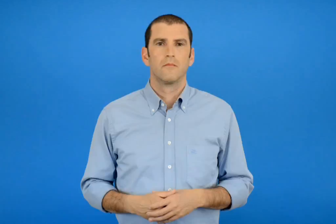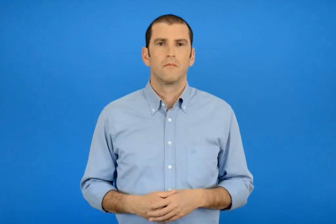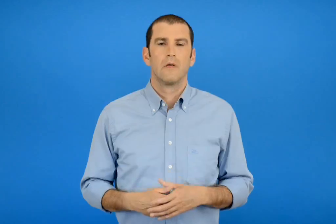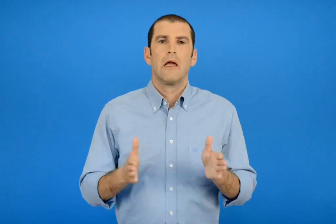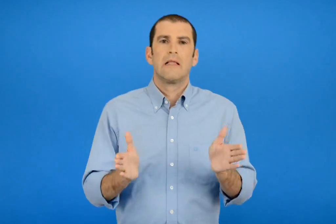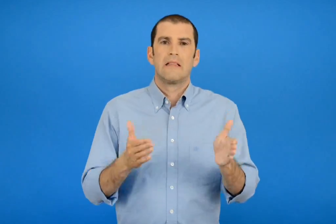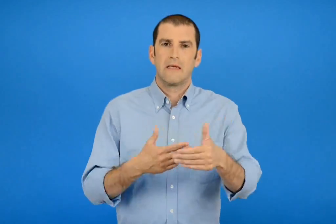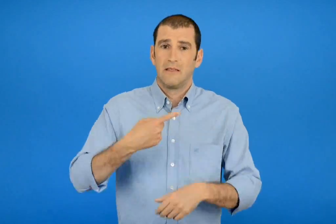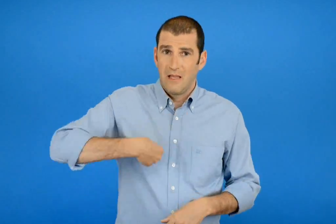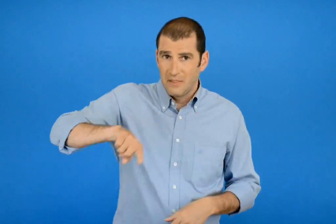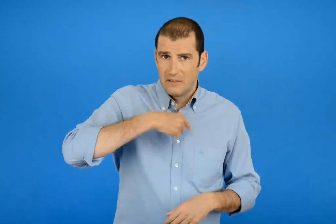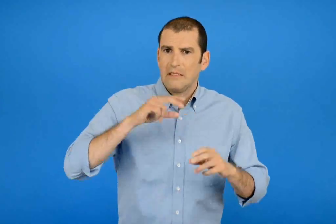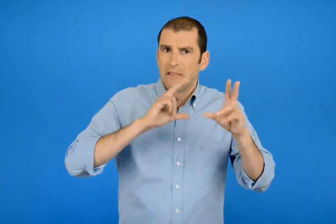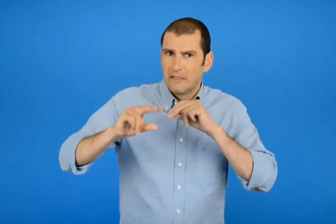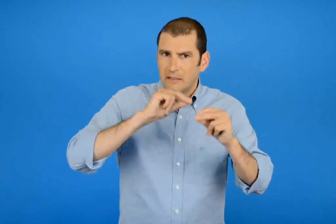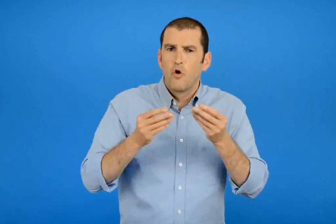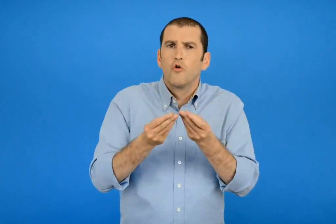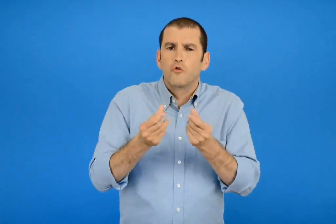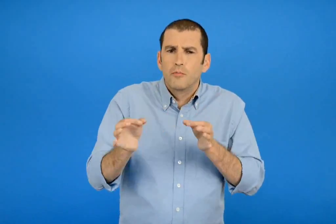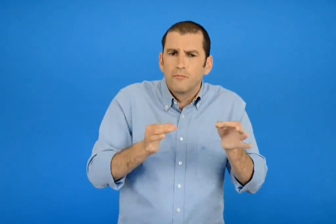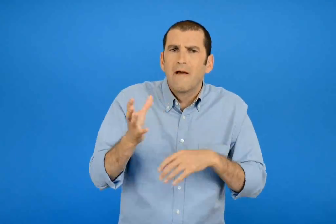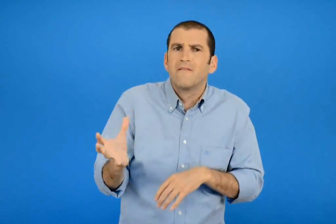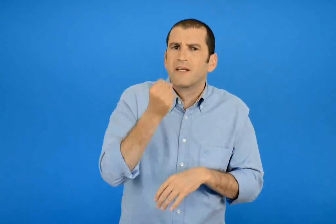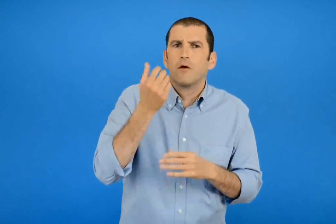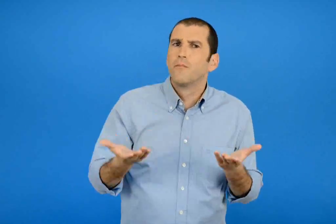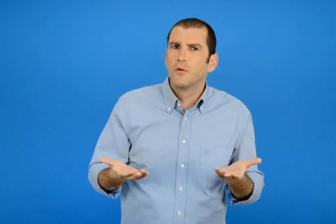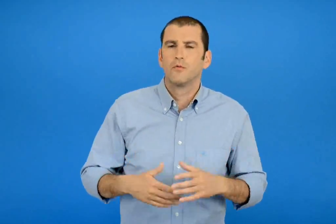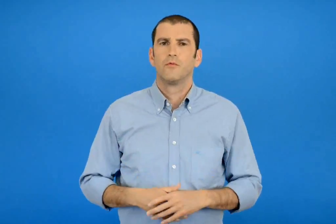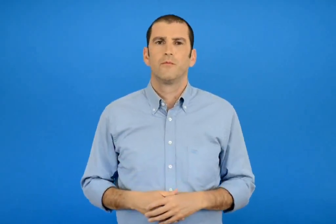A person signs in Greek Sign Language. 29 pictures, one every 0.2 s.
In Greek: συζητάμε στην τάξη τις στρατηγικές που βρήκαμε
